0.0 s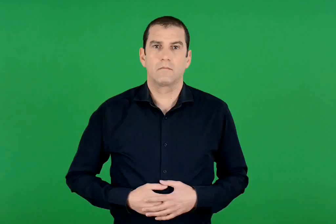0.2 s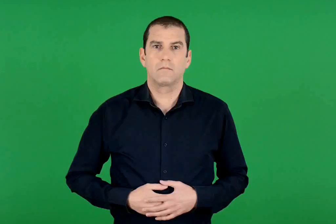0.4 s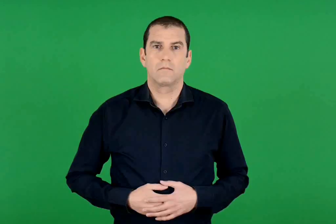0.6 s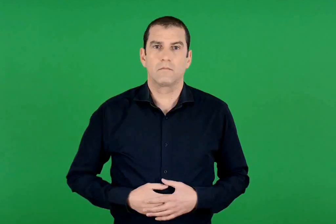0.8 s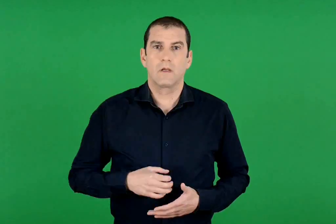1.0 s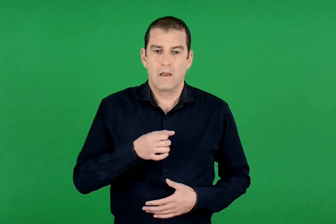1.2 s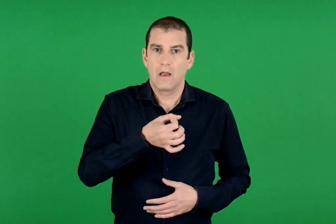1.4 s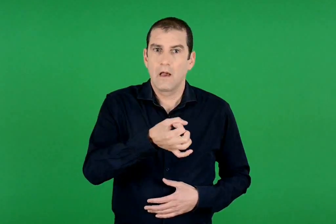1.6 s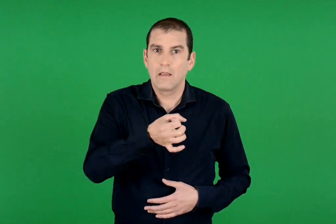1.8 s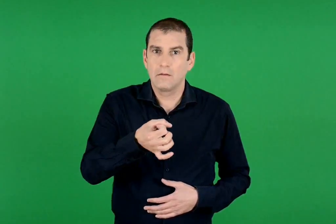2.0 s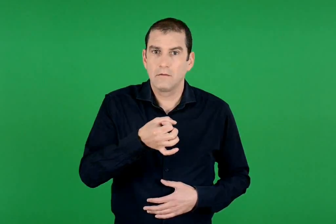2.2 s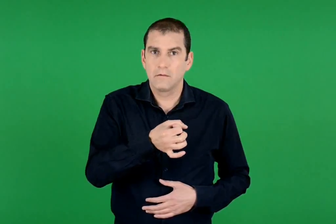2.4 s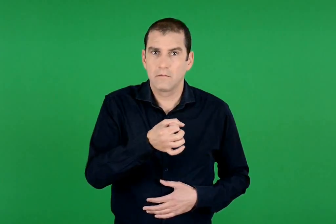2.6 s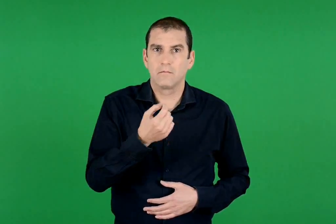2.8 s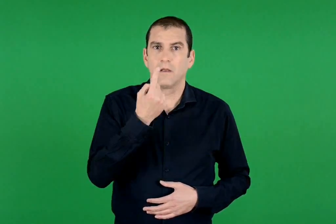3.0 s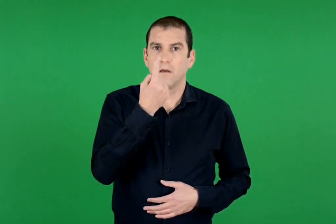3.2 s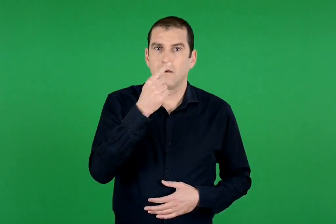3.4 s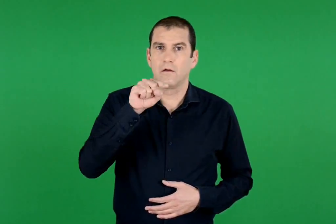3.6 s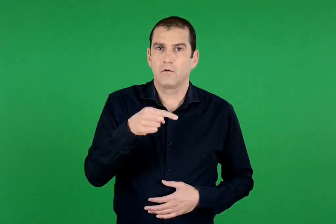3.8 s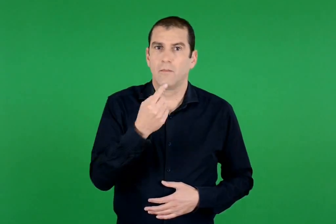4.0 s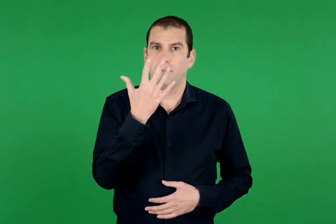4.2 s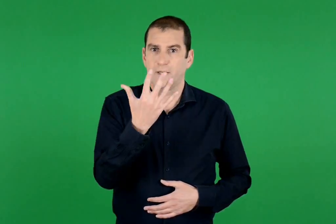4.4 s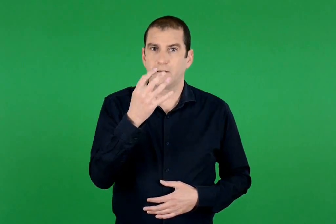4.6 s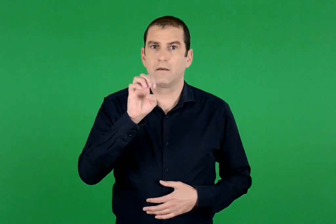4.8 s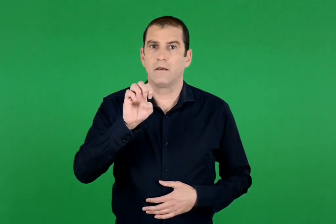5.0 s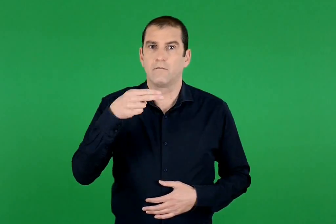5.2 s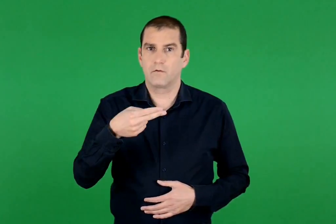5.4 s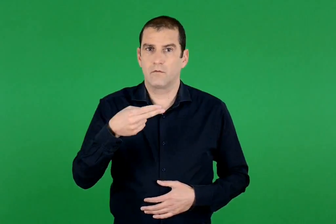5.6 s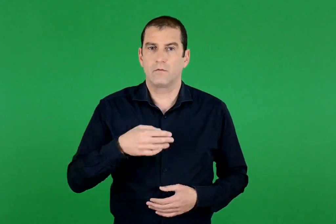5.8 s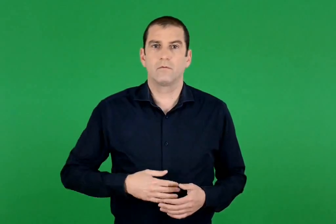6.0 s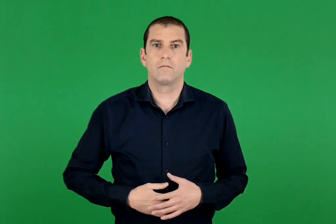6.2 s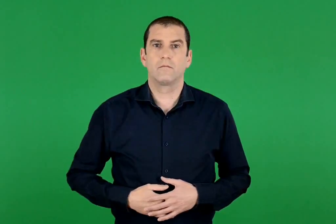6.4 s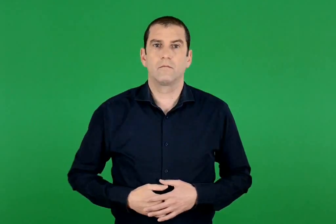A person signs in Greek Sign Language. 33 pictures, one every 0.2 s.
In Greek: ελιές 1 , 5 ευρώ
